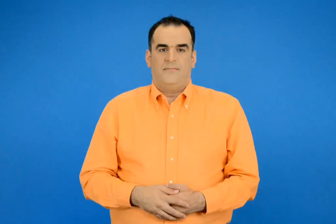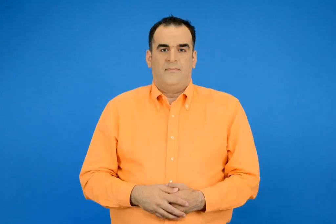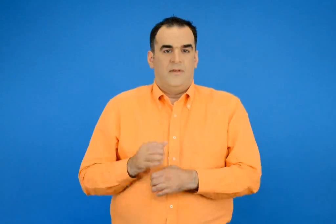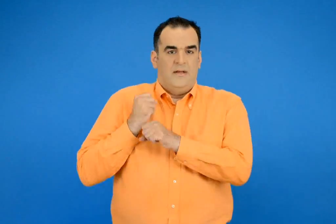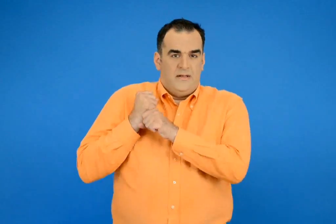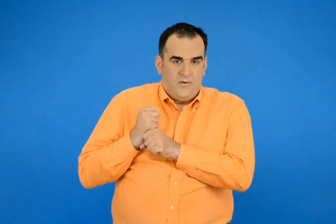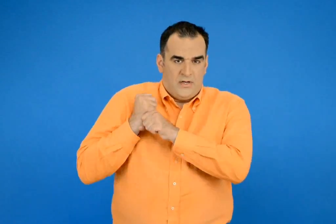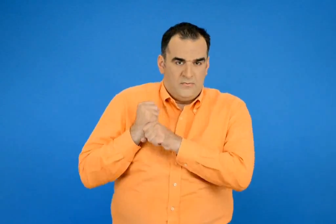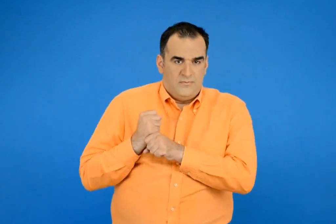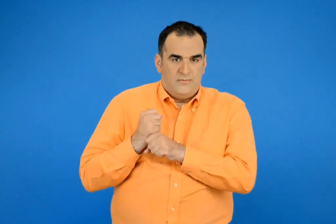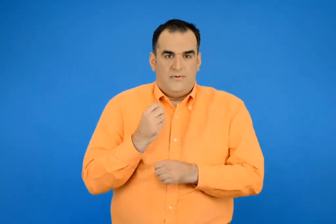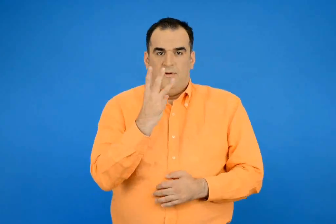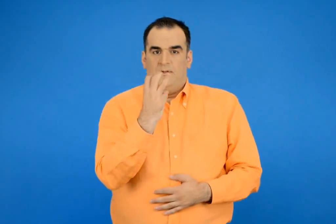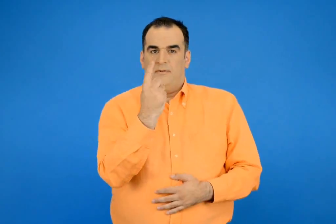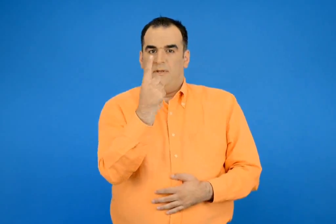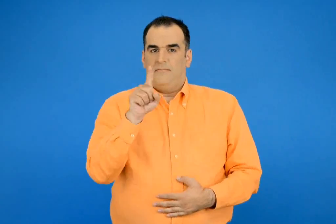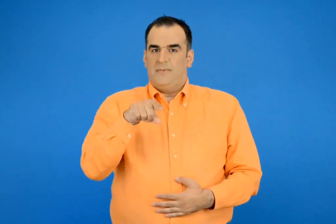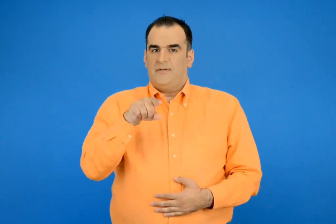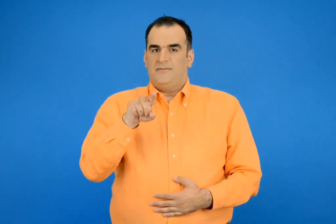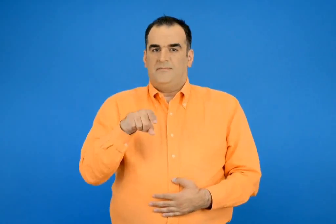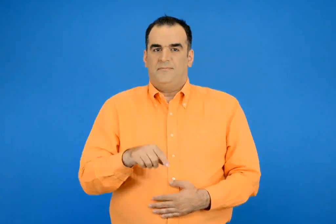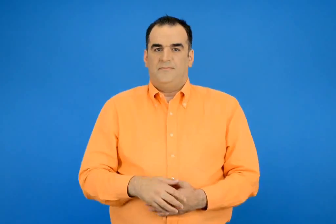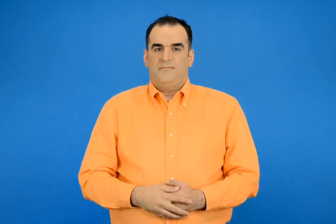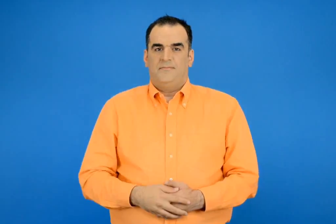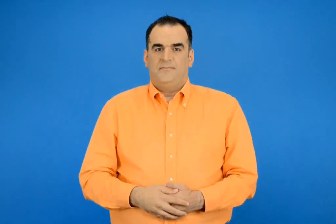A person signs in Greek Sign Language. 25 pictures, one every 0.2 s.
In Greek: ιανουάριος 31 ημέρες
